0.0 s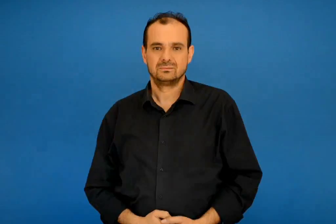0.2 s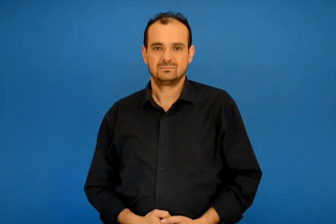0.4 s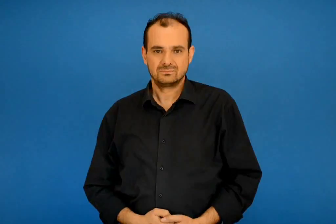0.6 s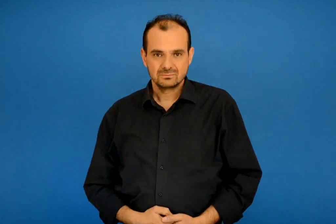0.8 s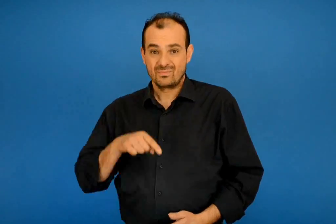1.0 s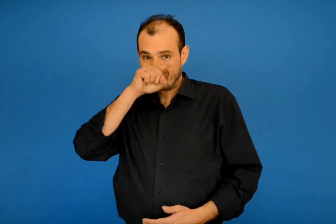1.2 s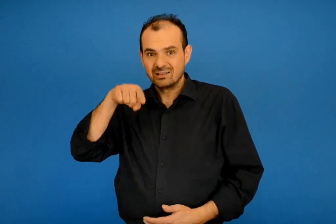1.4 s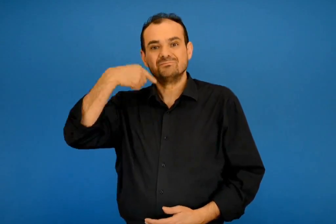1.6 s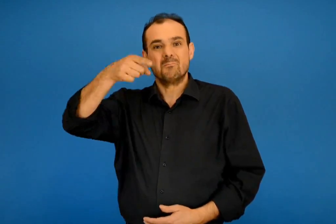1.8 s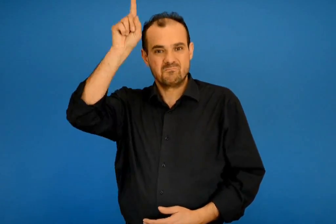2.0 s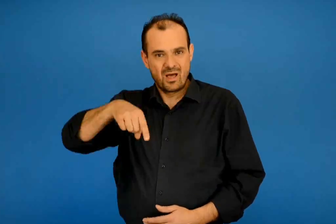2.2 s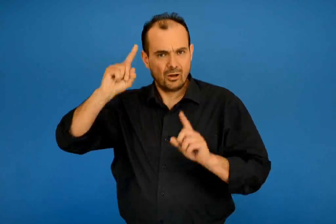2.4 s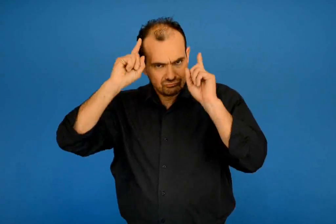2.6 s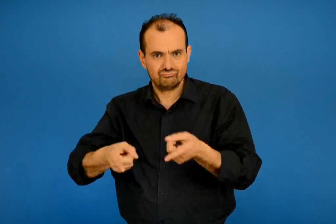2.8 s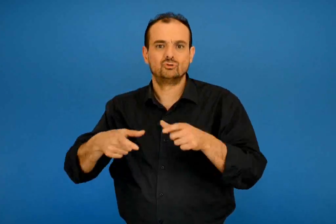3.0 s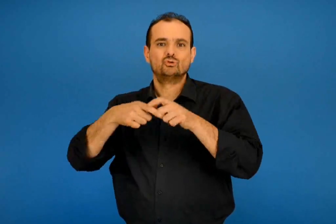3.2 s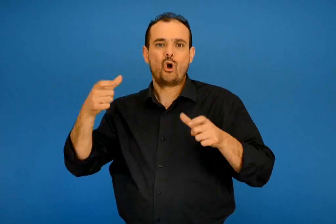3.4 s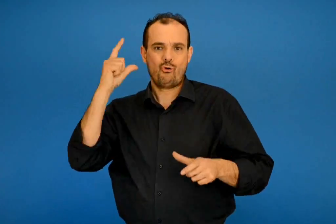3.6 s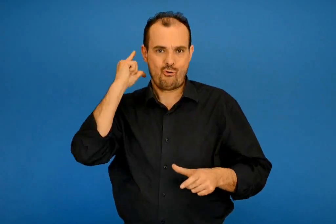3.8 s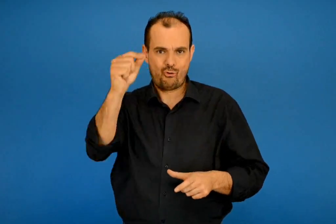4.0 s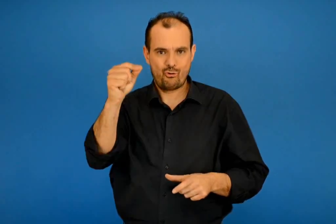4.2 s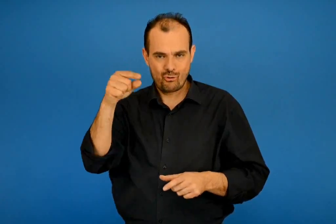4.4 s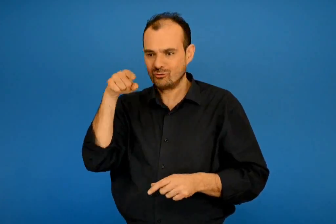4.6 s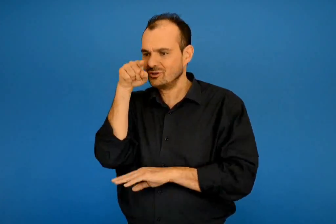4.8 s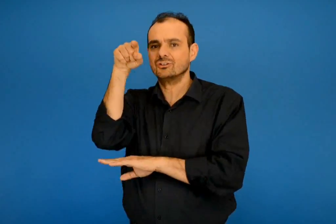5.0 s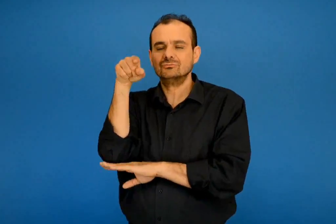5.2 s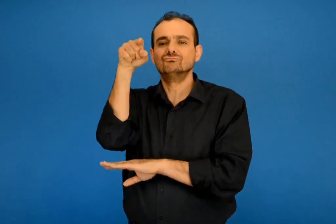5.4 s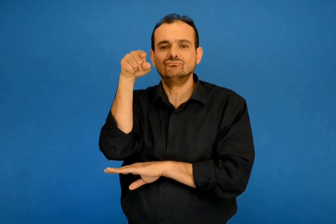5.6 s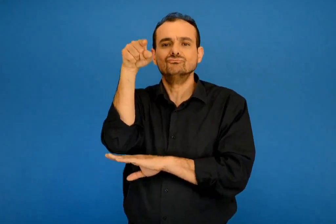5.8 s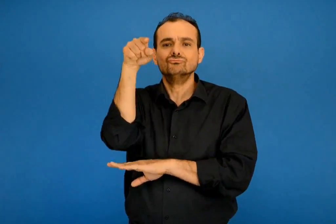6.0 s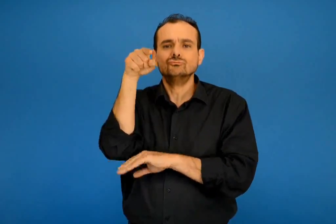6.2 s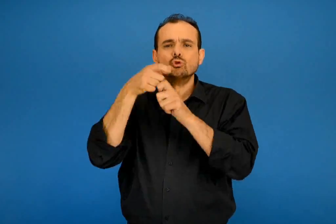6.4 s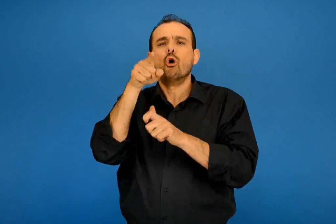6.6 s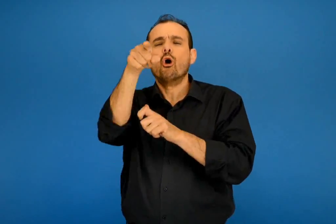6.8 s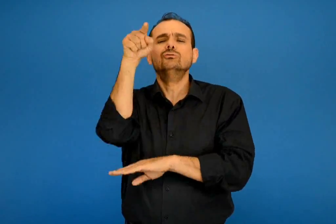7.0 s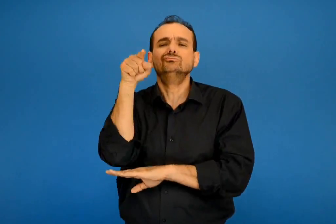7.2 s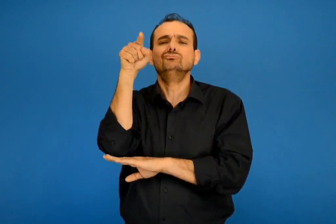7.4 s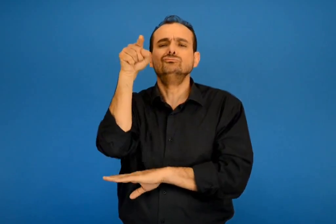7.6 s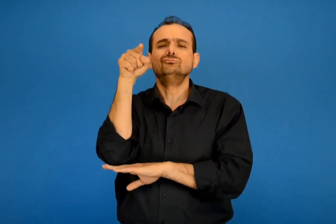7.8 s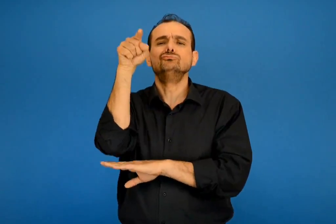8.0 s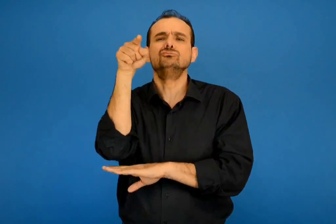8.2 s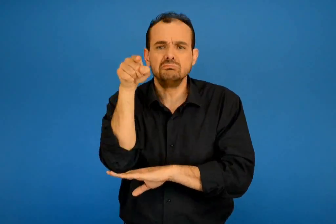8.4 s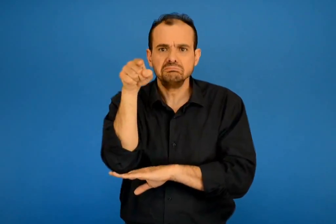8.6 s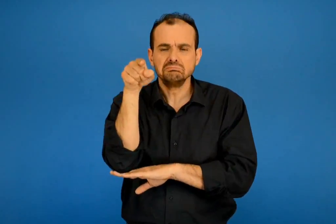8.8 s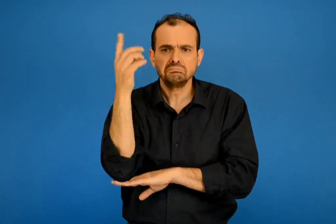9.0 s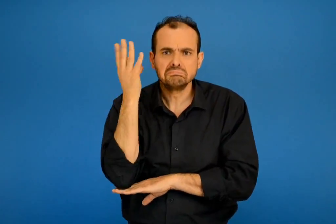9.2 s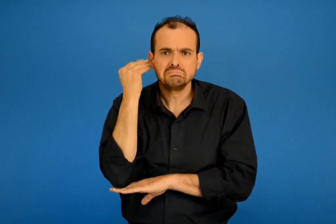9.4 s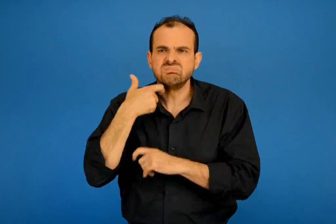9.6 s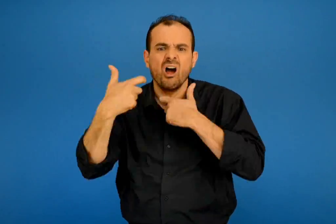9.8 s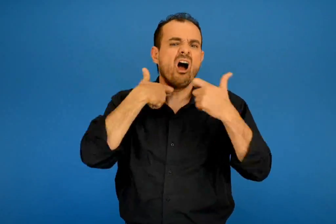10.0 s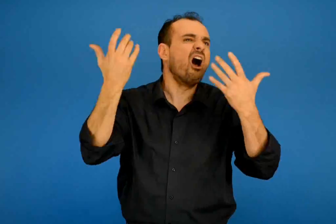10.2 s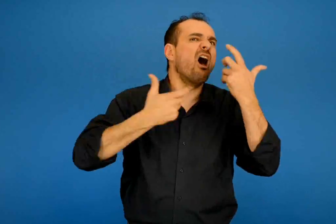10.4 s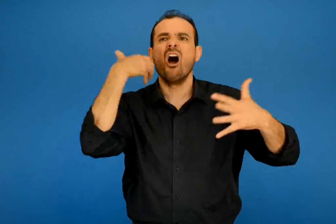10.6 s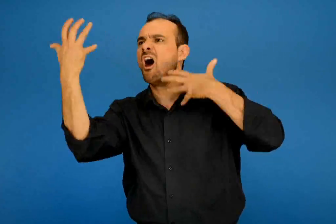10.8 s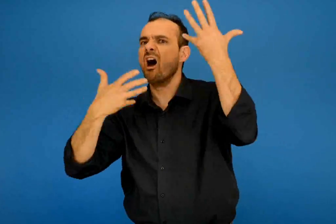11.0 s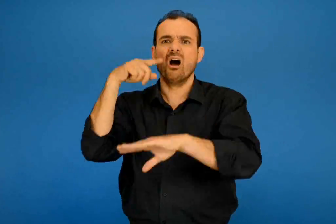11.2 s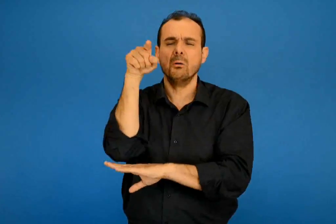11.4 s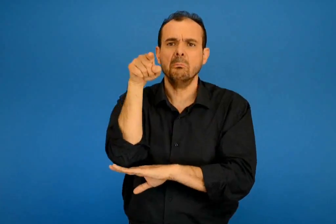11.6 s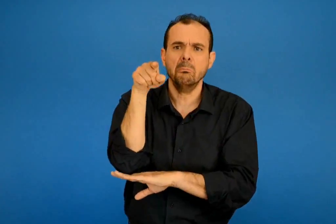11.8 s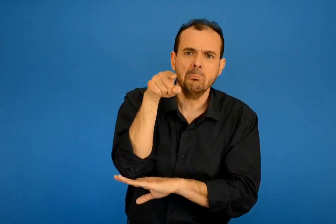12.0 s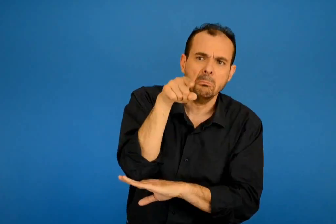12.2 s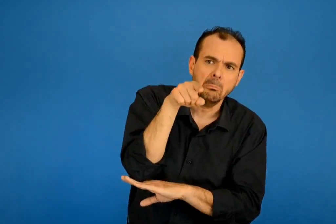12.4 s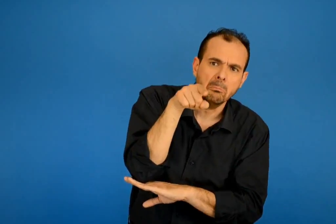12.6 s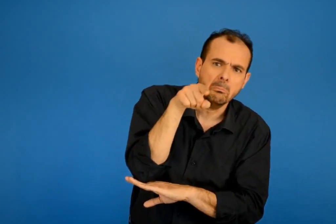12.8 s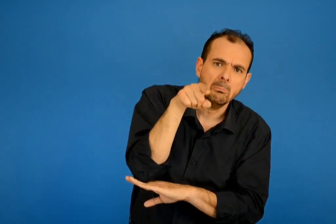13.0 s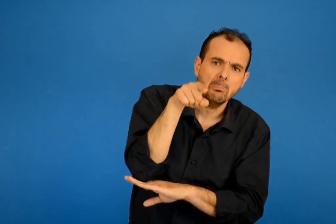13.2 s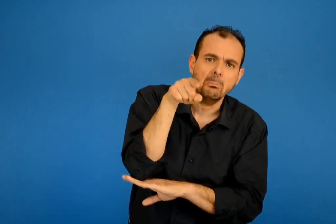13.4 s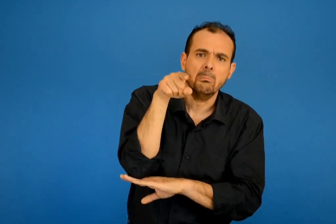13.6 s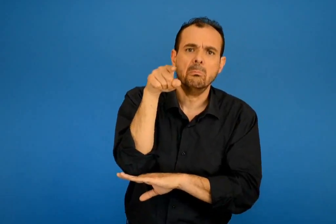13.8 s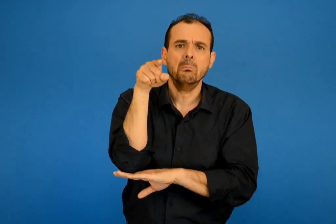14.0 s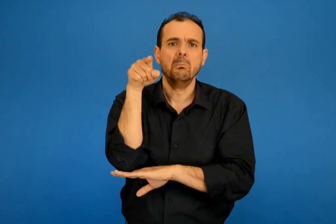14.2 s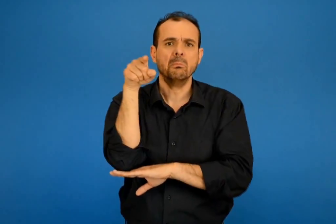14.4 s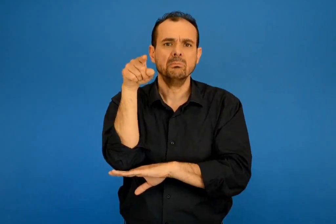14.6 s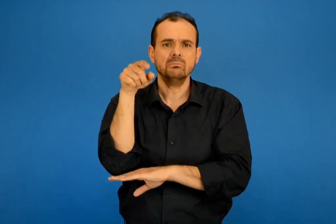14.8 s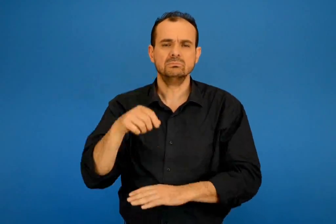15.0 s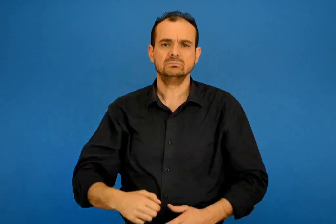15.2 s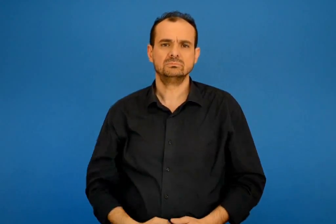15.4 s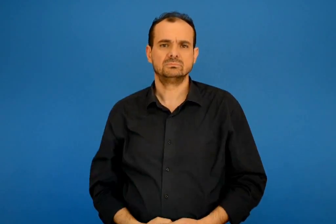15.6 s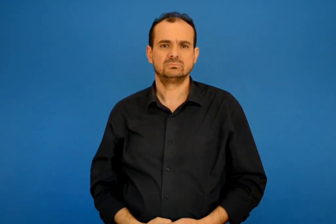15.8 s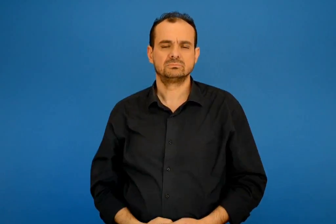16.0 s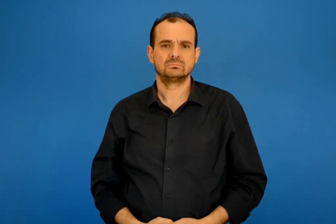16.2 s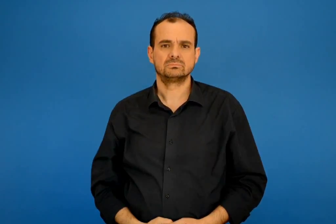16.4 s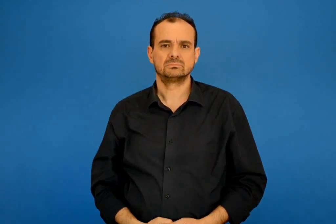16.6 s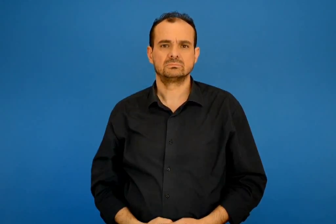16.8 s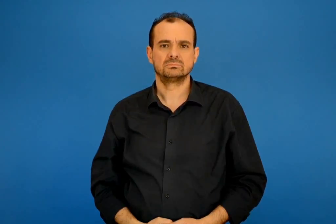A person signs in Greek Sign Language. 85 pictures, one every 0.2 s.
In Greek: την άλλη μέρα ο ξέρξης ξεκίνησε αποφασιστικά για το σχολείο του όταν στα μισά του δρόμου άκουσε σπαραχτικές φωνές να καλούν σε βοήθεια και οι φωνές αυτές έρχονταν ακριβώς από τη μεριά του σχολείου
